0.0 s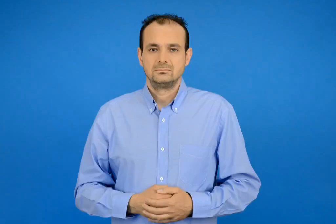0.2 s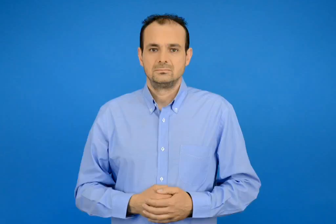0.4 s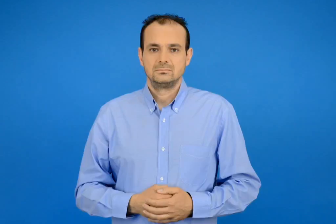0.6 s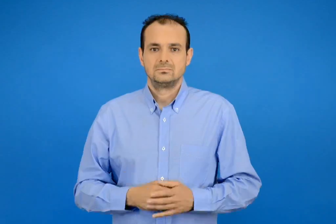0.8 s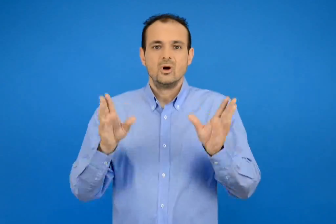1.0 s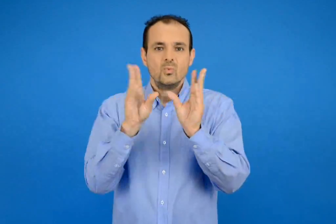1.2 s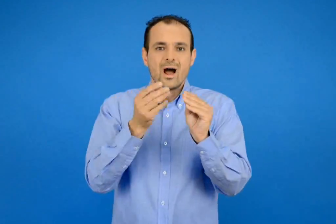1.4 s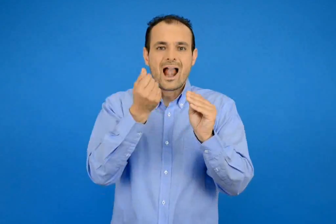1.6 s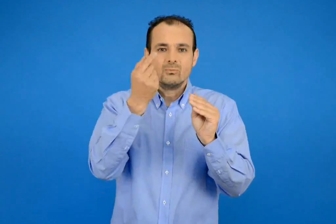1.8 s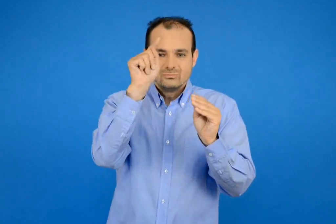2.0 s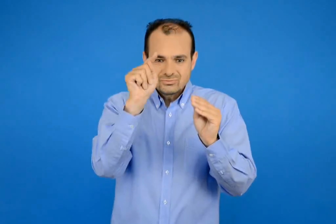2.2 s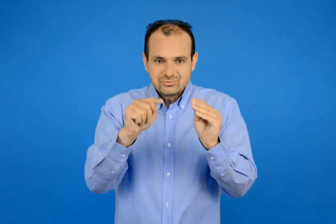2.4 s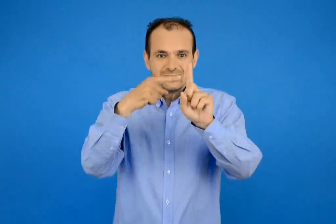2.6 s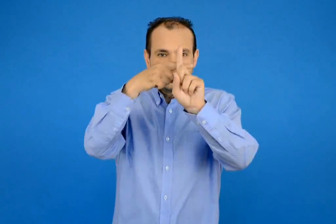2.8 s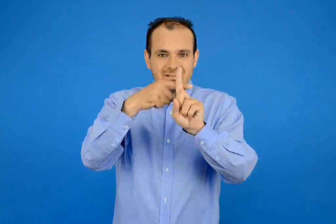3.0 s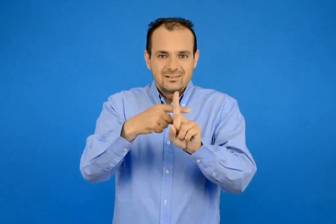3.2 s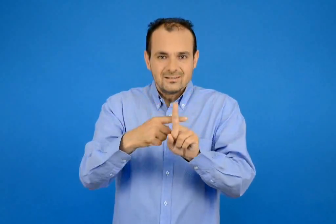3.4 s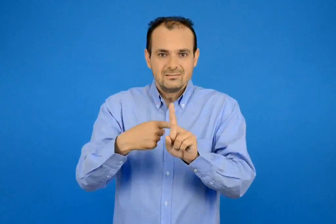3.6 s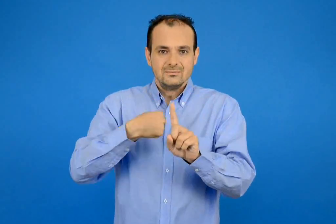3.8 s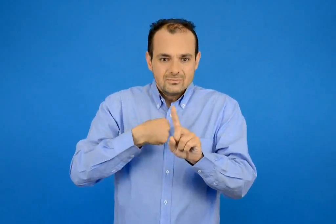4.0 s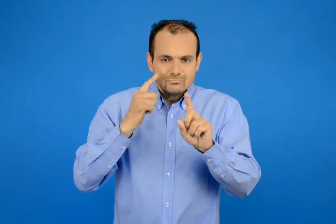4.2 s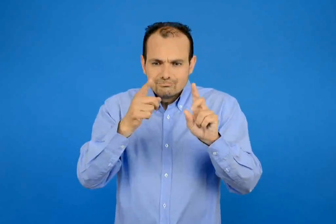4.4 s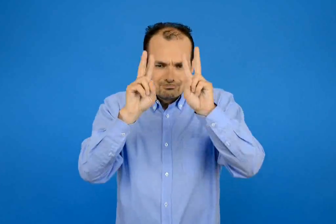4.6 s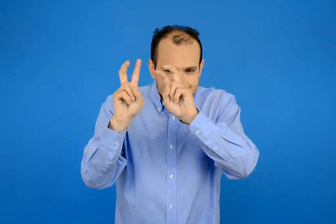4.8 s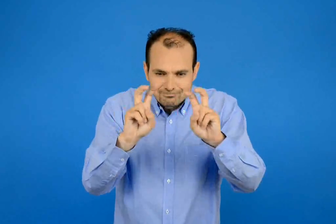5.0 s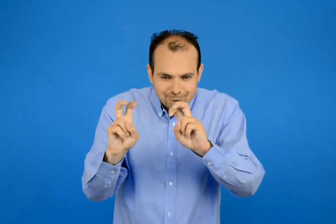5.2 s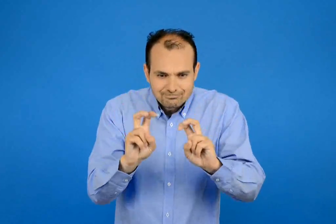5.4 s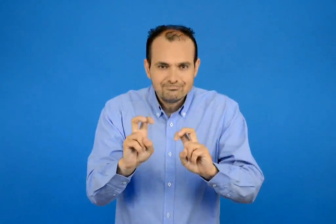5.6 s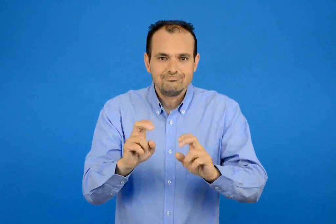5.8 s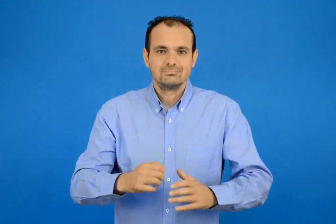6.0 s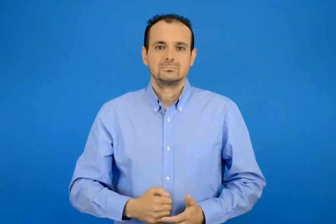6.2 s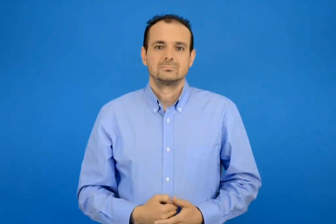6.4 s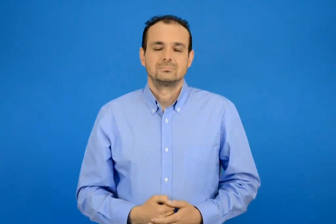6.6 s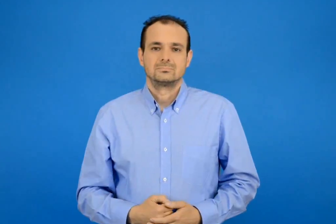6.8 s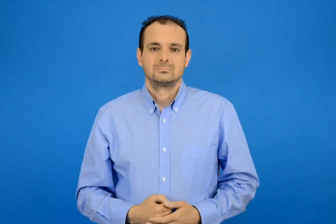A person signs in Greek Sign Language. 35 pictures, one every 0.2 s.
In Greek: αναλύω τους αριθμούς σε αθροίσματα
